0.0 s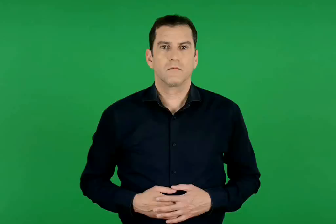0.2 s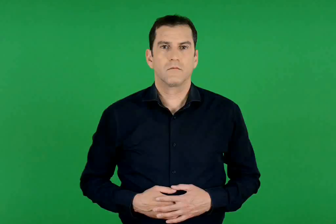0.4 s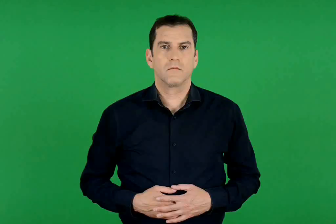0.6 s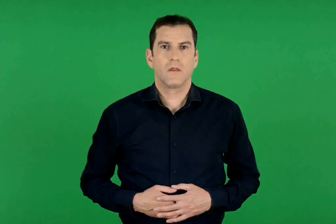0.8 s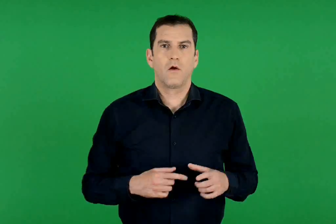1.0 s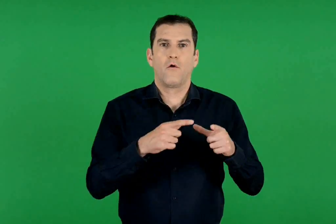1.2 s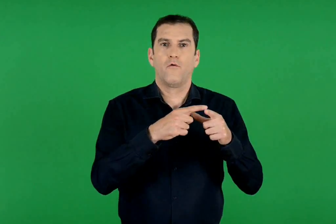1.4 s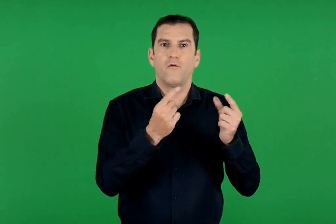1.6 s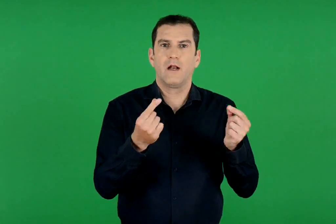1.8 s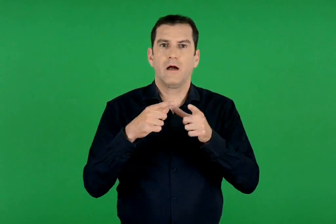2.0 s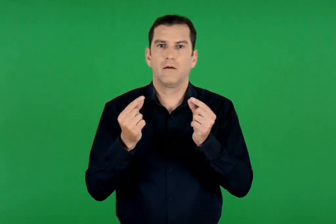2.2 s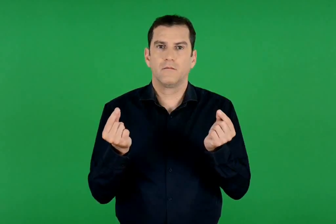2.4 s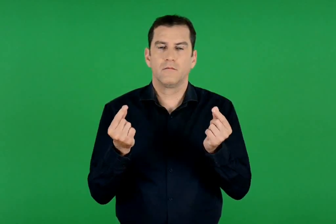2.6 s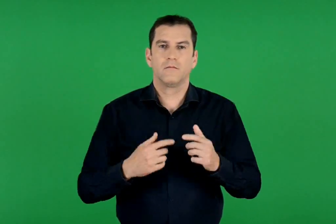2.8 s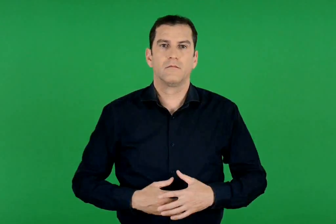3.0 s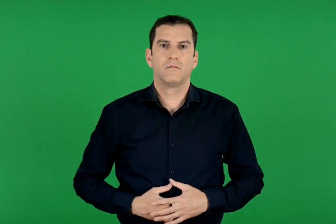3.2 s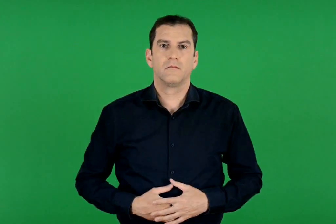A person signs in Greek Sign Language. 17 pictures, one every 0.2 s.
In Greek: φύλλα
